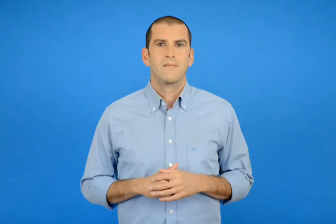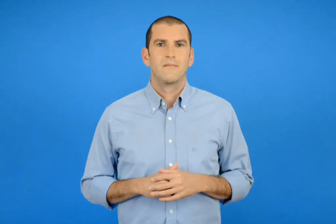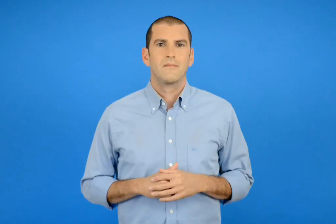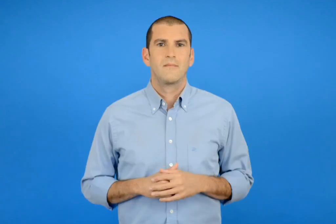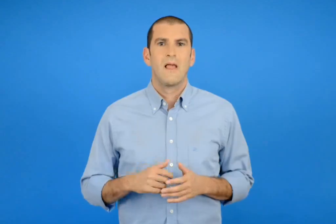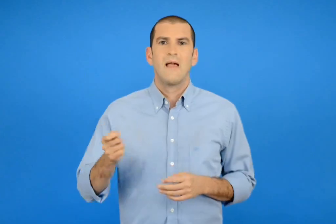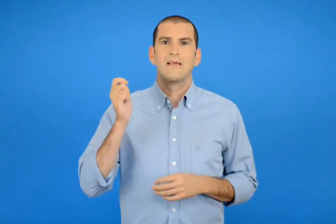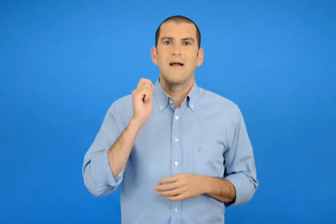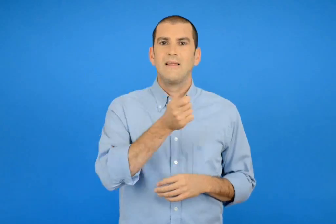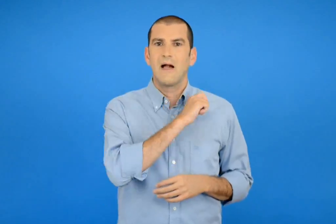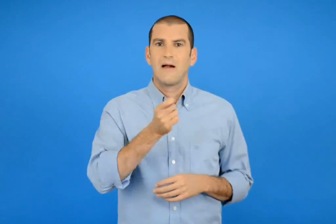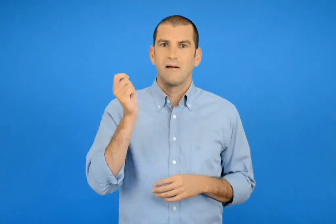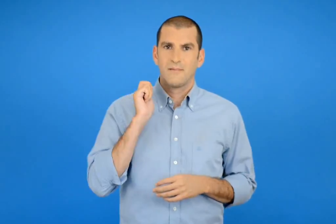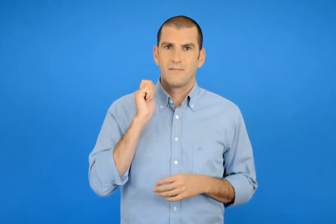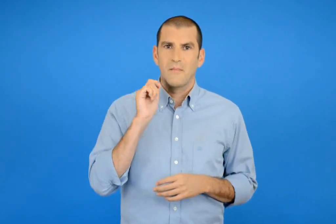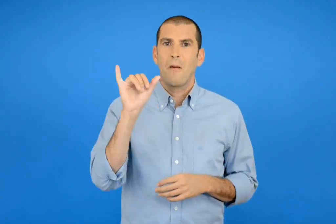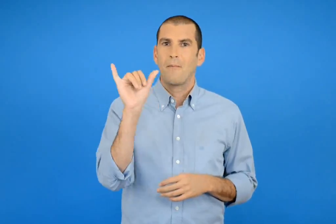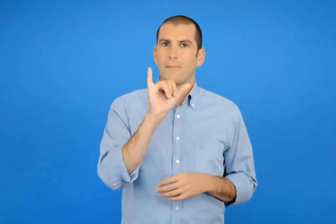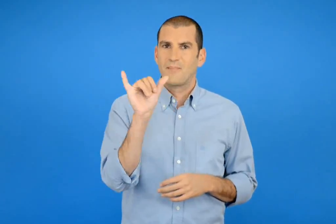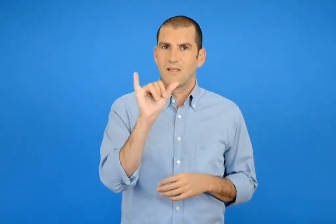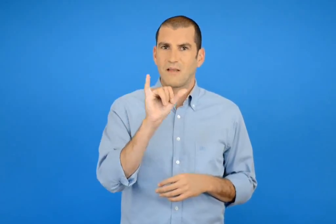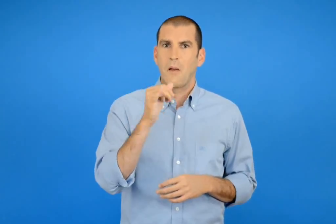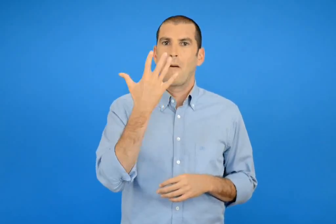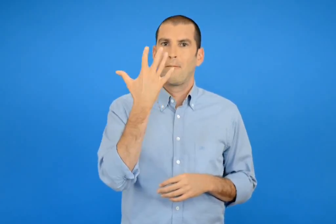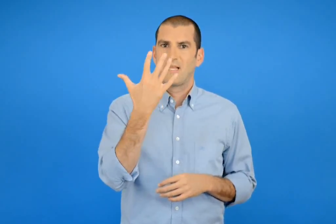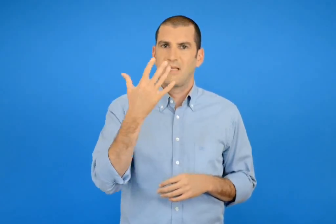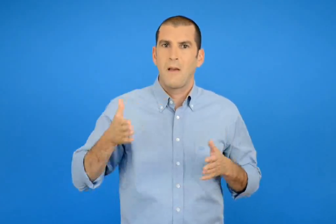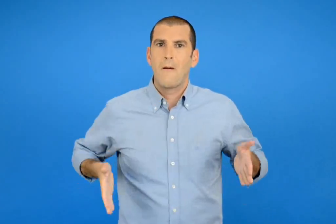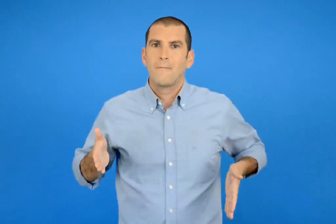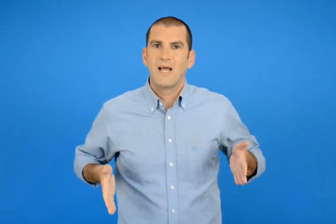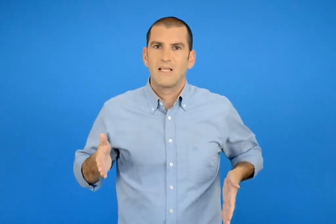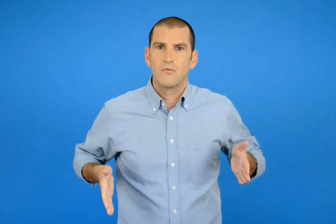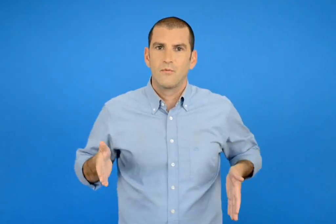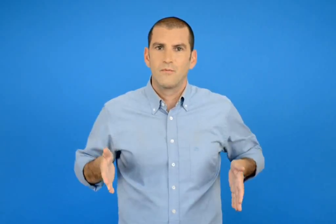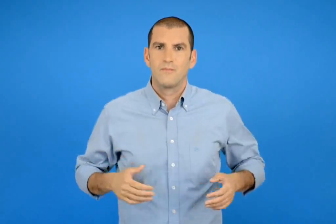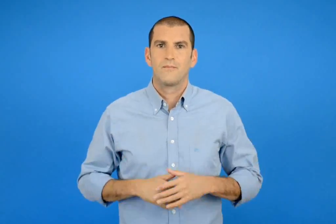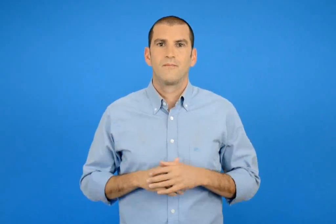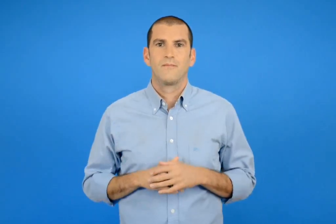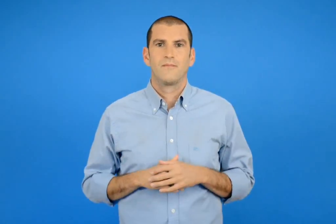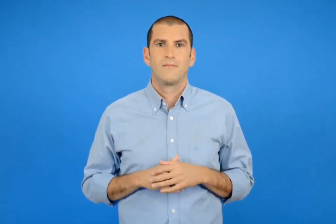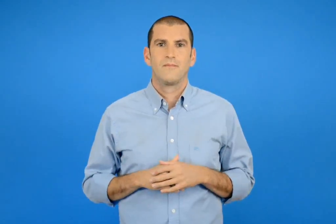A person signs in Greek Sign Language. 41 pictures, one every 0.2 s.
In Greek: κένυα πέμπτη 5 μάρτιου
